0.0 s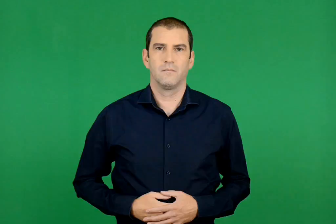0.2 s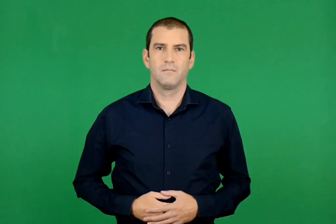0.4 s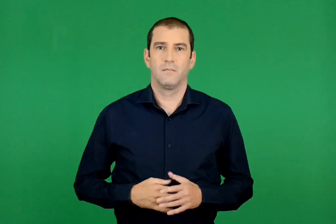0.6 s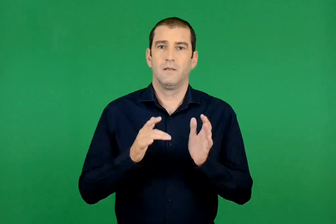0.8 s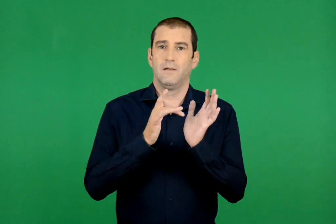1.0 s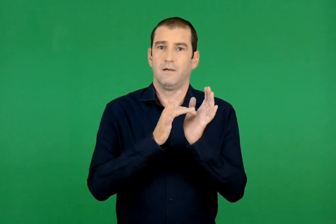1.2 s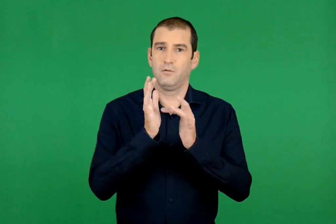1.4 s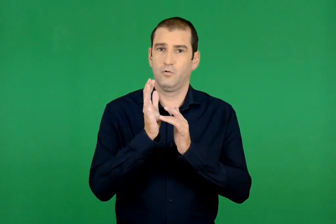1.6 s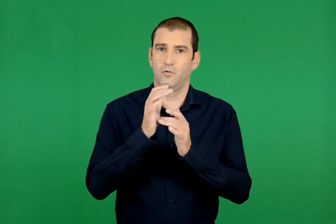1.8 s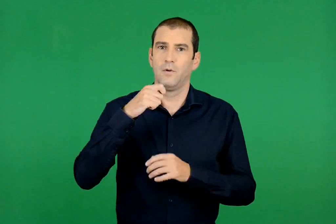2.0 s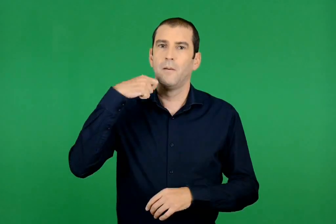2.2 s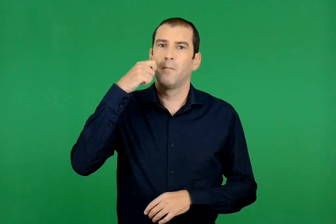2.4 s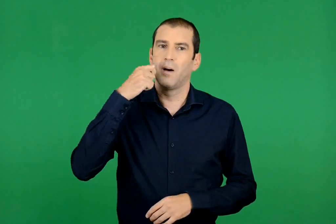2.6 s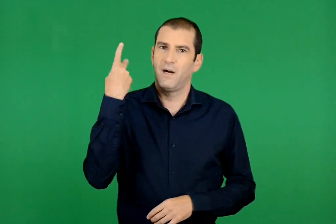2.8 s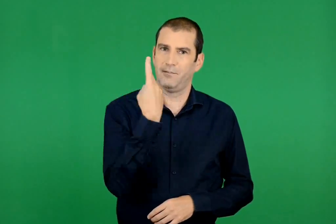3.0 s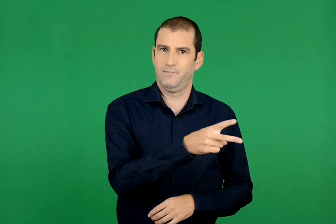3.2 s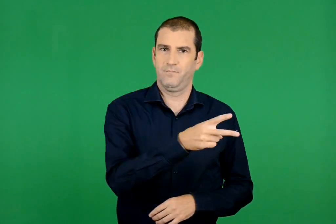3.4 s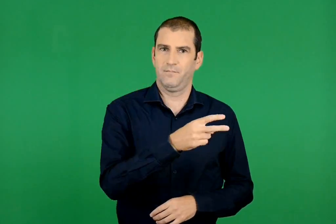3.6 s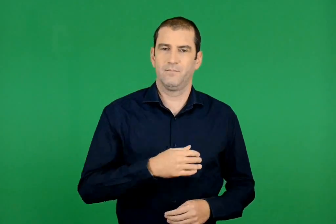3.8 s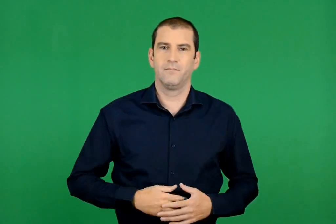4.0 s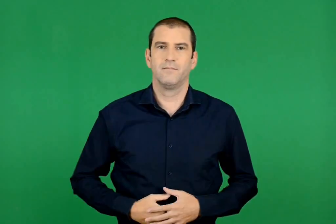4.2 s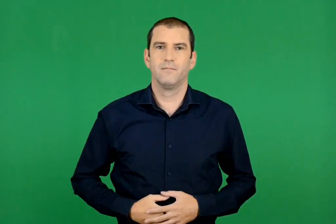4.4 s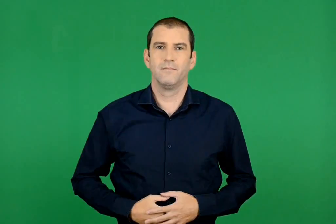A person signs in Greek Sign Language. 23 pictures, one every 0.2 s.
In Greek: η μάνα του χριστού
